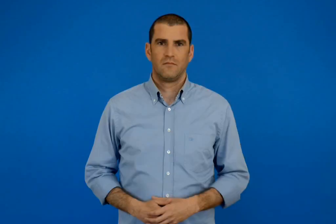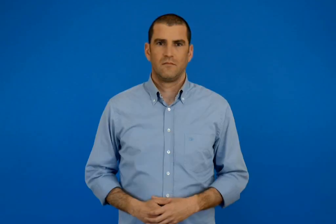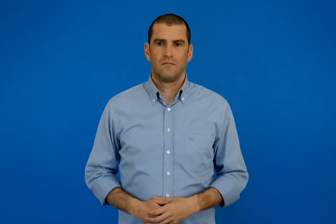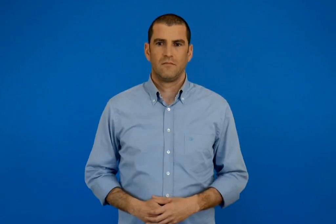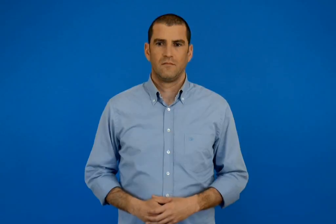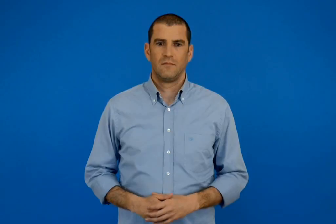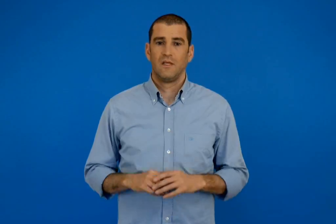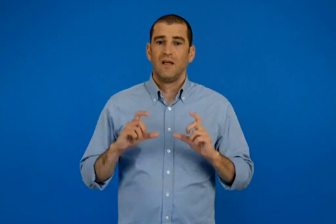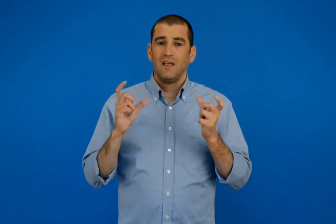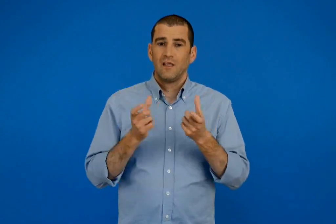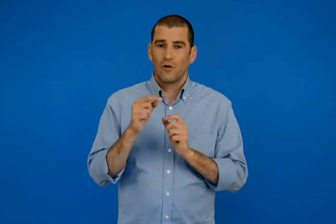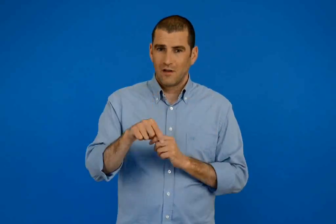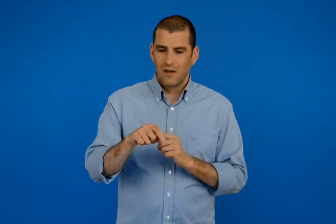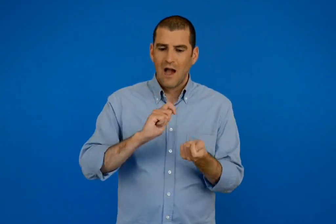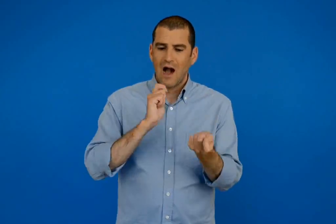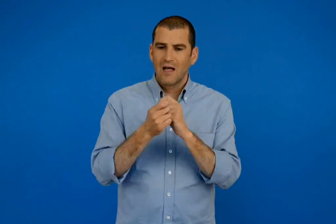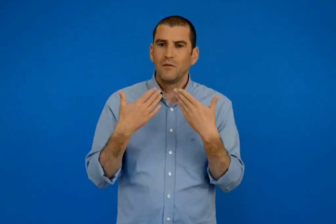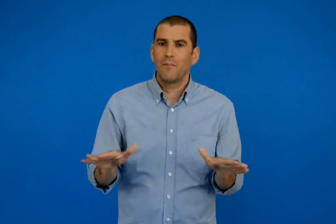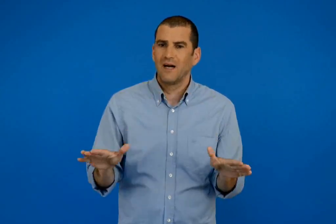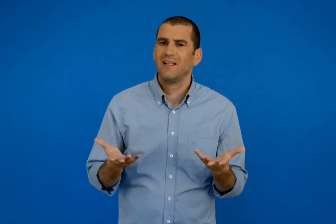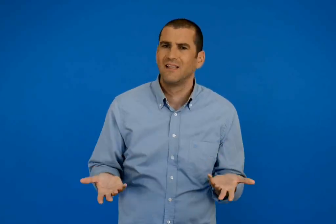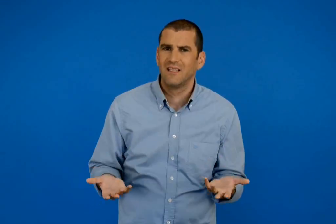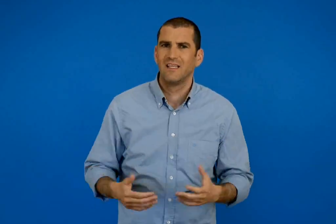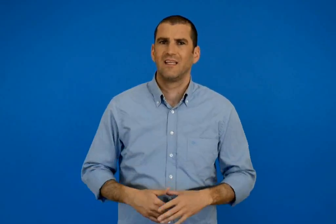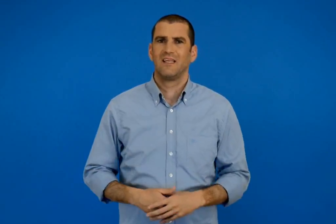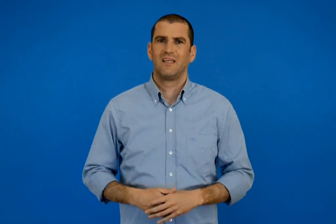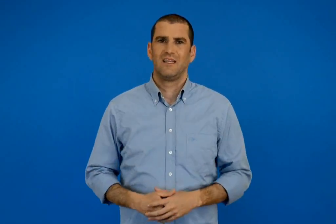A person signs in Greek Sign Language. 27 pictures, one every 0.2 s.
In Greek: τι άλλαξε στην οικογένεια ;
